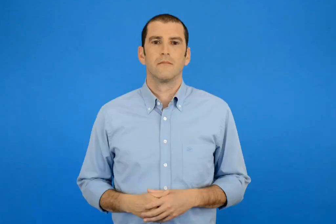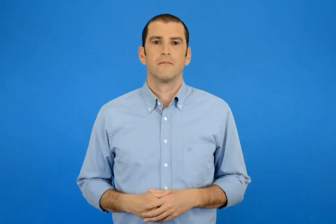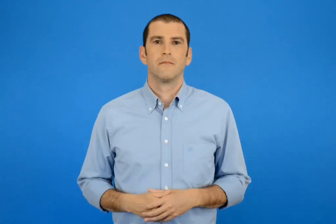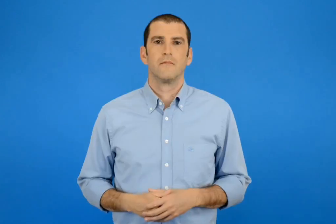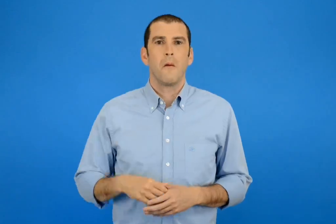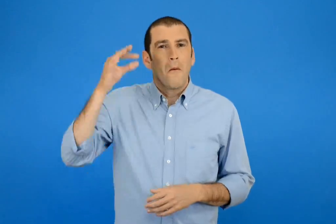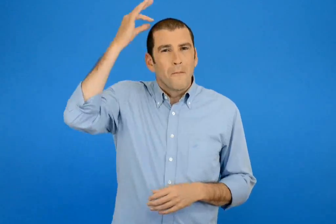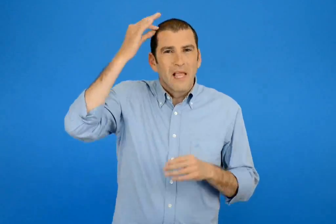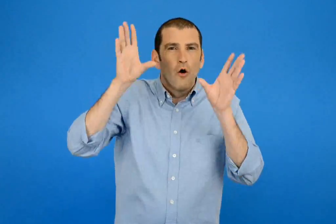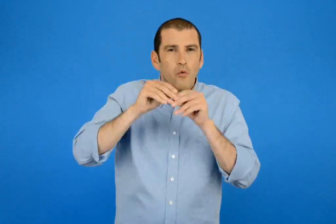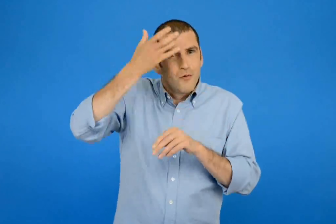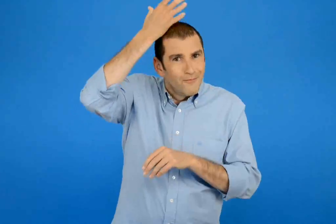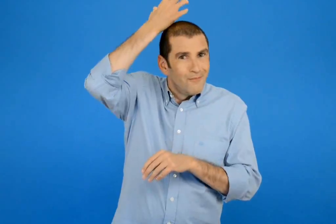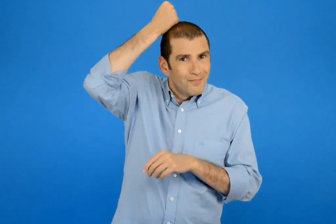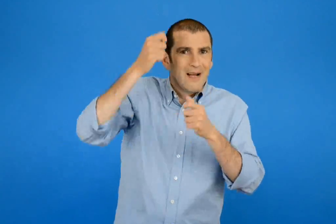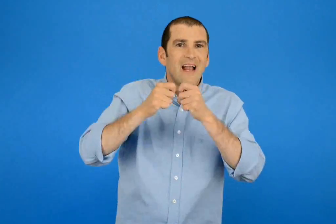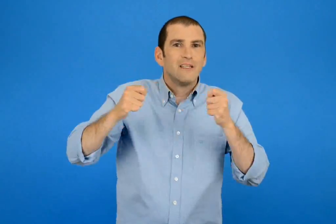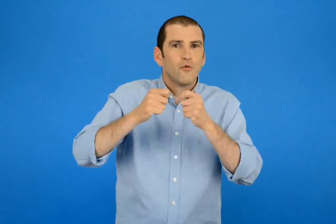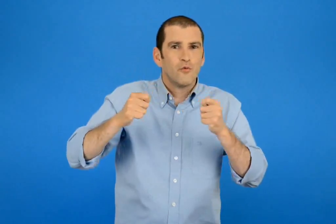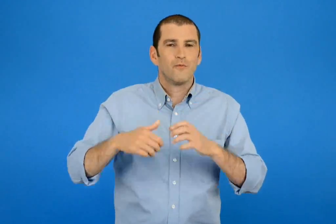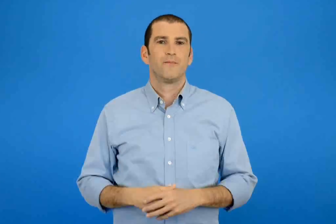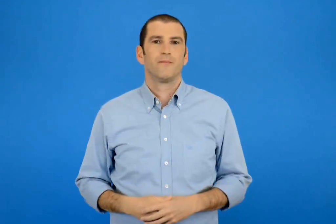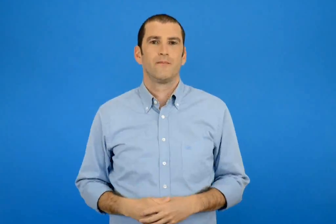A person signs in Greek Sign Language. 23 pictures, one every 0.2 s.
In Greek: κοκαλάκια για τα μαλλιά
